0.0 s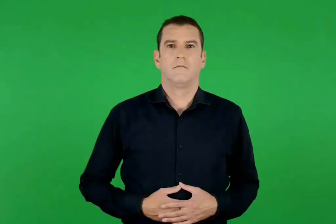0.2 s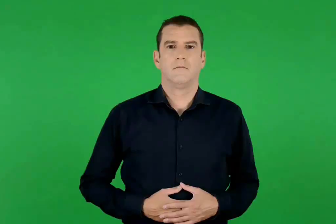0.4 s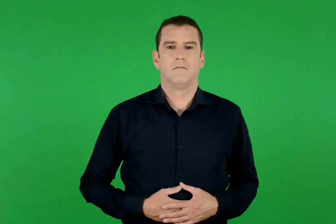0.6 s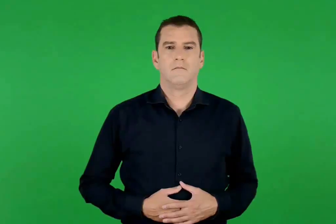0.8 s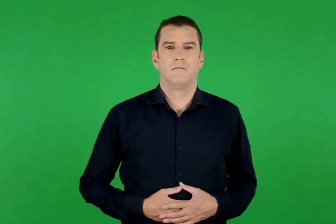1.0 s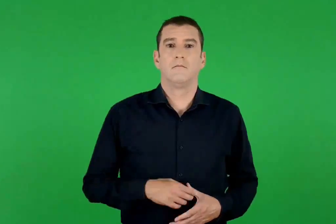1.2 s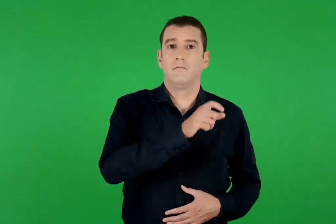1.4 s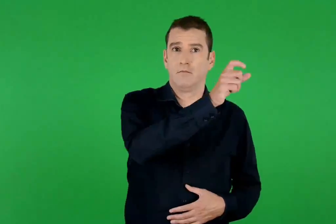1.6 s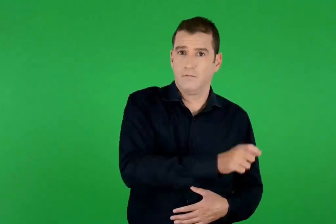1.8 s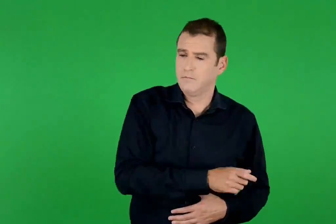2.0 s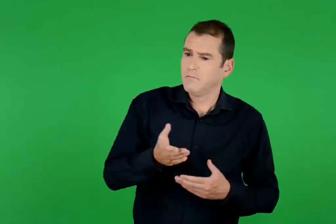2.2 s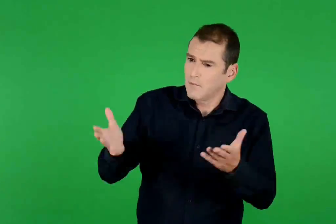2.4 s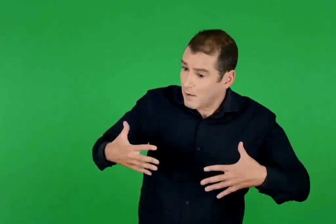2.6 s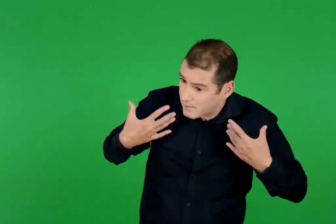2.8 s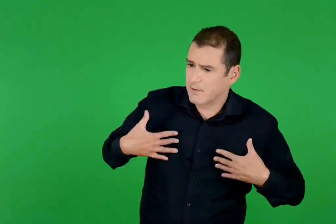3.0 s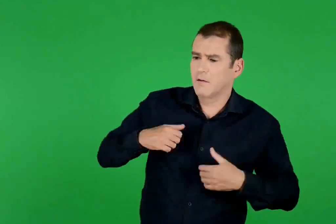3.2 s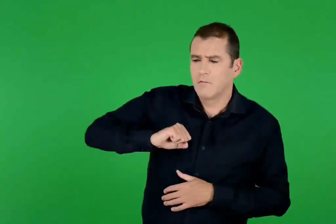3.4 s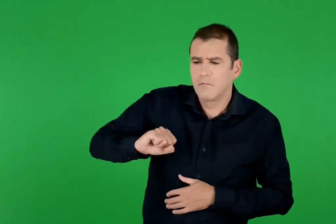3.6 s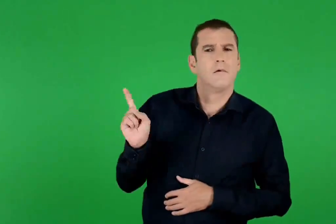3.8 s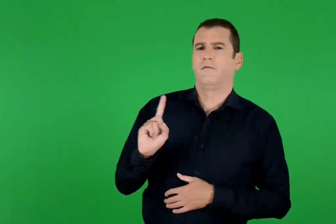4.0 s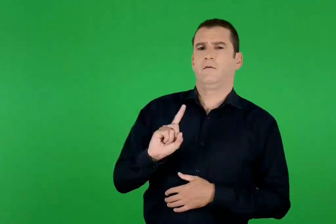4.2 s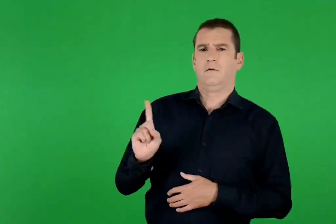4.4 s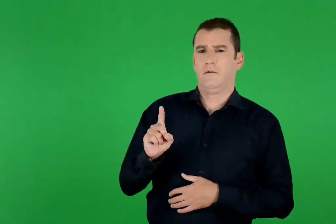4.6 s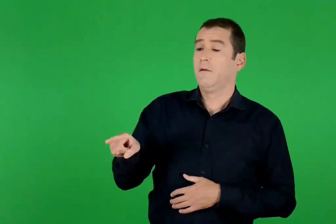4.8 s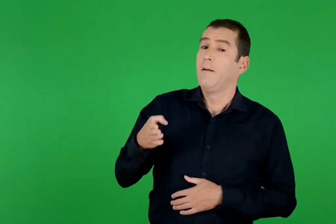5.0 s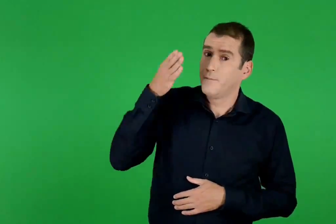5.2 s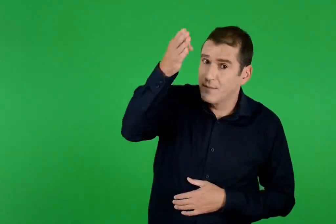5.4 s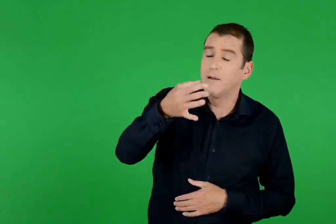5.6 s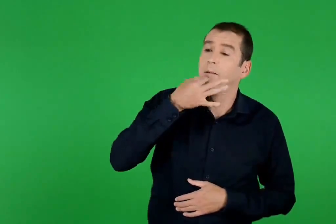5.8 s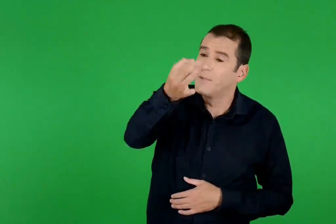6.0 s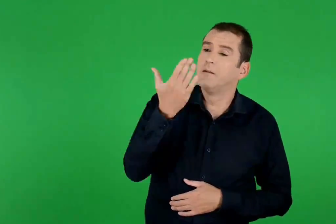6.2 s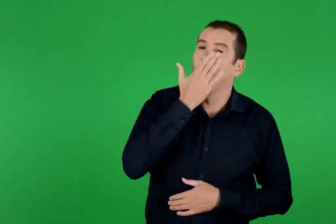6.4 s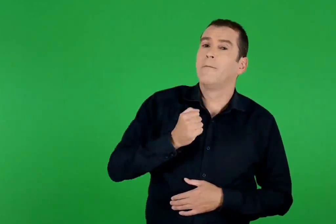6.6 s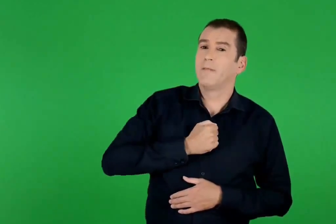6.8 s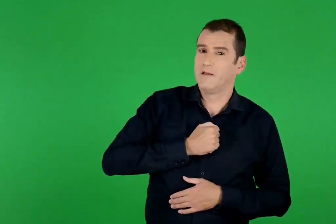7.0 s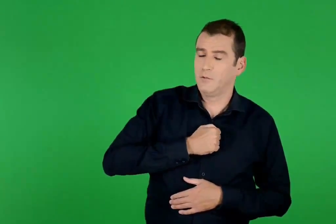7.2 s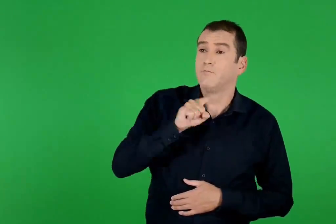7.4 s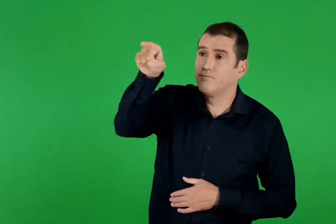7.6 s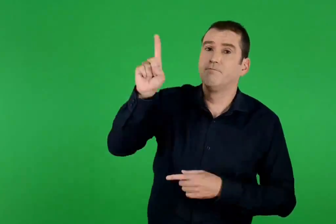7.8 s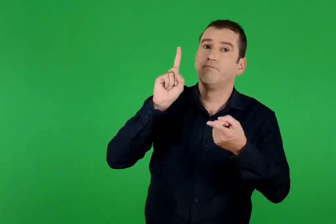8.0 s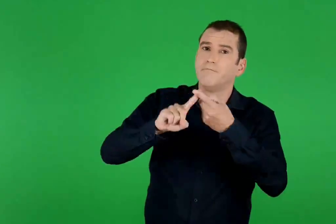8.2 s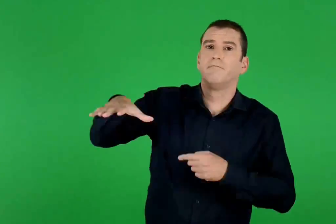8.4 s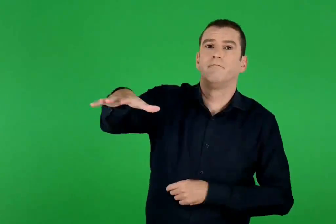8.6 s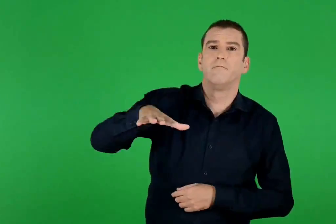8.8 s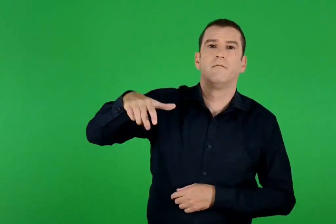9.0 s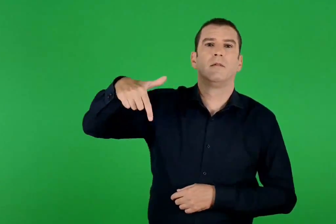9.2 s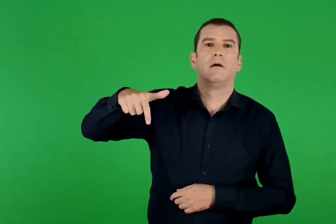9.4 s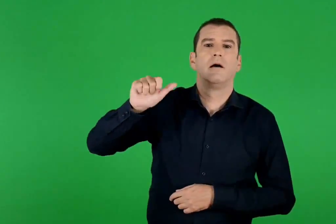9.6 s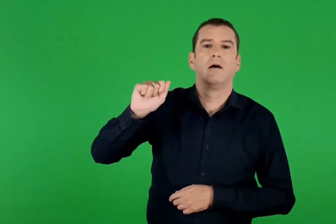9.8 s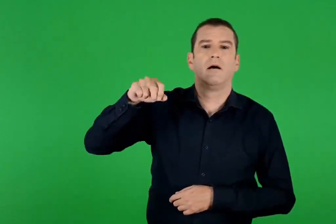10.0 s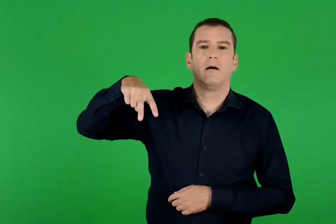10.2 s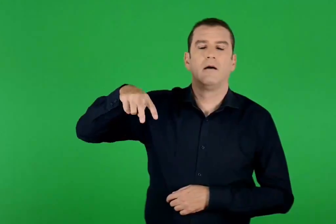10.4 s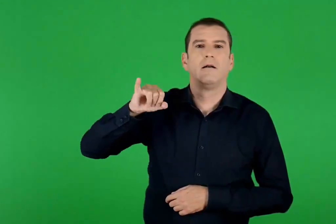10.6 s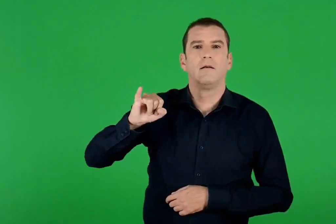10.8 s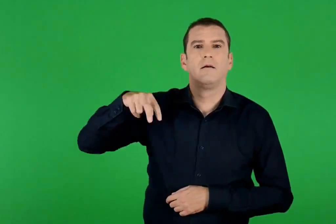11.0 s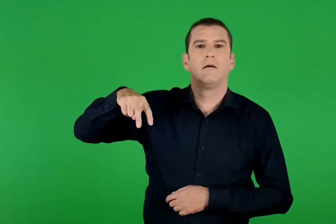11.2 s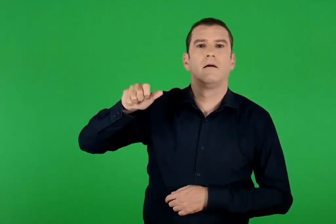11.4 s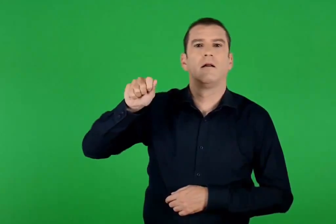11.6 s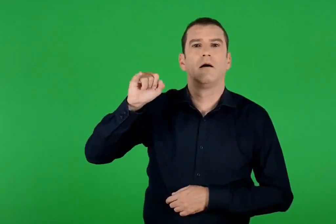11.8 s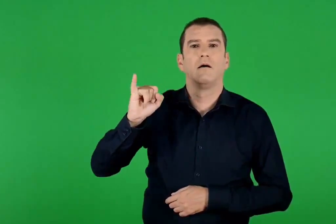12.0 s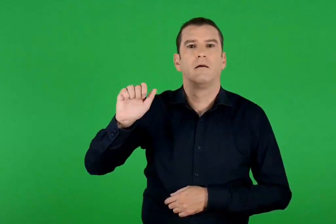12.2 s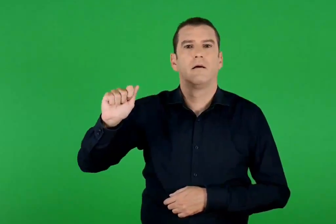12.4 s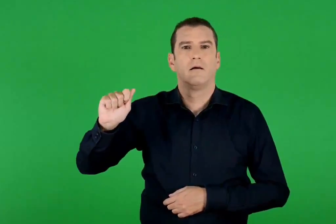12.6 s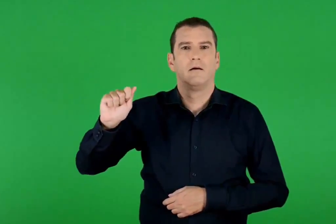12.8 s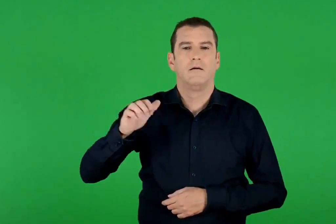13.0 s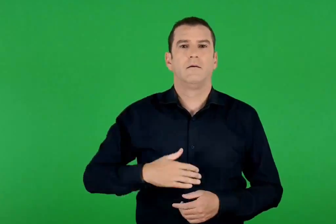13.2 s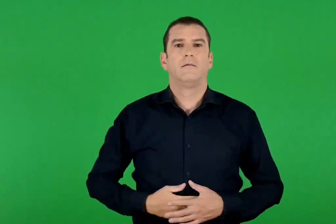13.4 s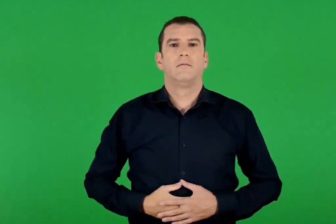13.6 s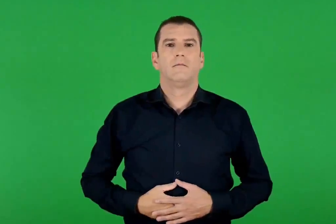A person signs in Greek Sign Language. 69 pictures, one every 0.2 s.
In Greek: χαρείτε και μη φοβάστε , τους είπε. πηγαίνετε να πείτε στους μαθητές μου ότι θα συναντηθούμε στη γαλιλαία
